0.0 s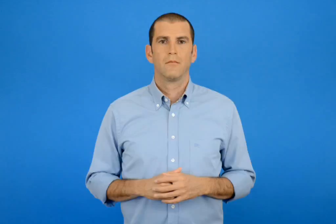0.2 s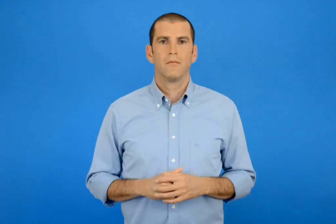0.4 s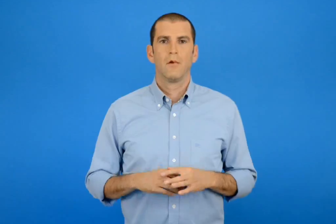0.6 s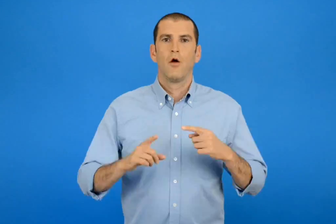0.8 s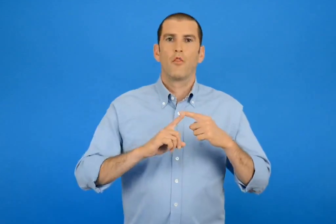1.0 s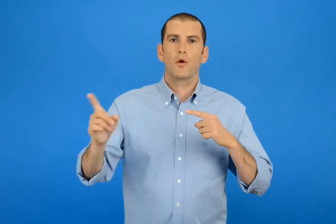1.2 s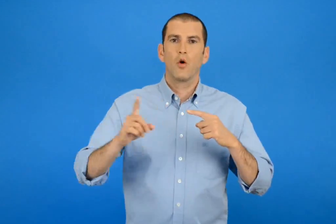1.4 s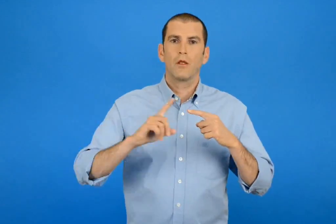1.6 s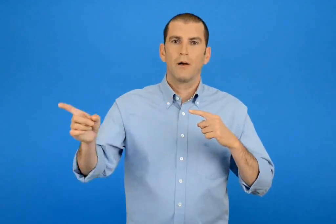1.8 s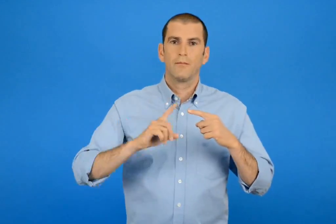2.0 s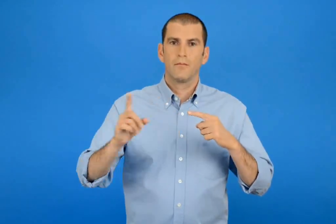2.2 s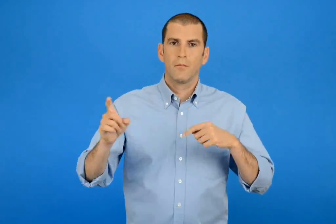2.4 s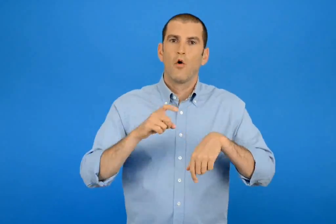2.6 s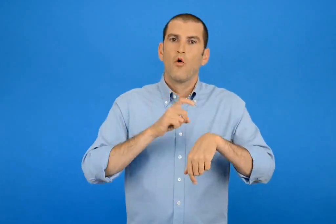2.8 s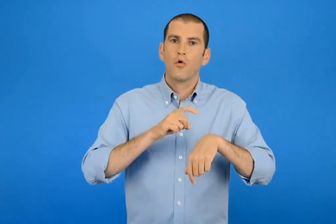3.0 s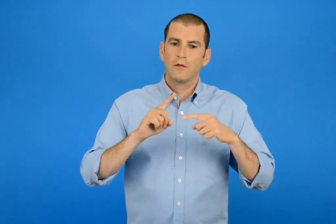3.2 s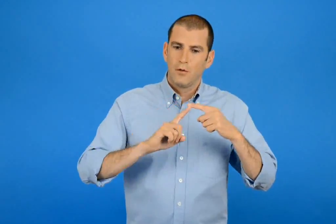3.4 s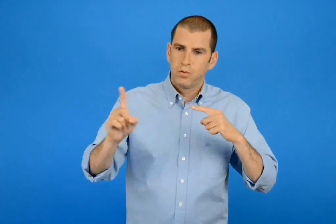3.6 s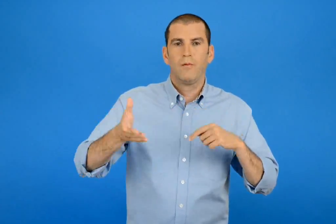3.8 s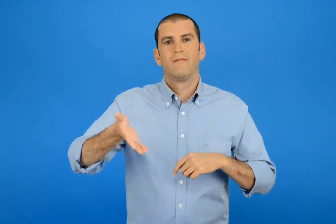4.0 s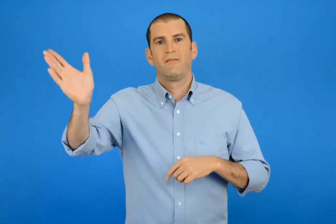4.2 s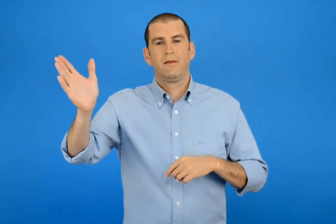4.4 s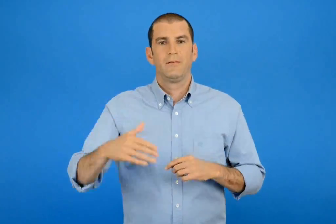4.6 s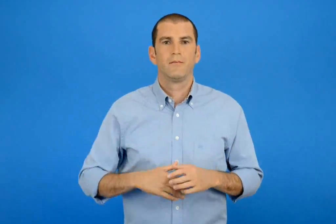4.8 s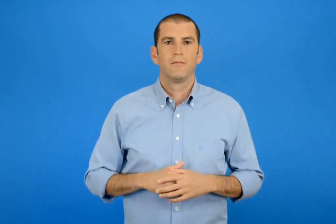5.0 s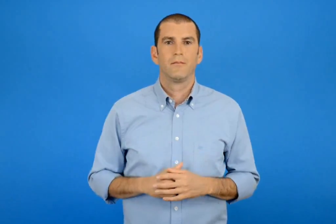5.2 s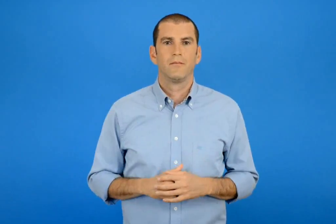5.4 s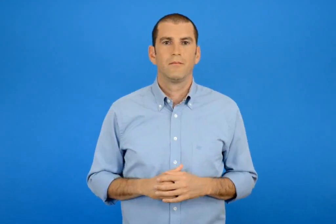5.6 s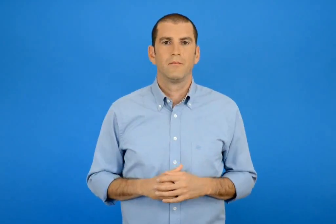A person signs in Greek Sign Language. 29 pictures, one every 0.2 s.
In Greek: δρομολόγια ώρες αναχώρησης
